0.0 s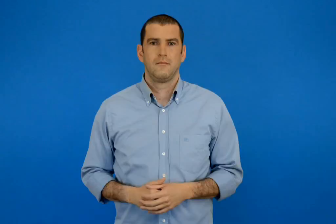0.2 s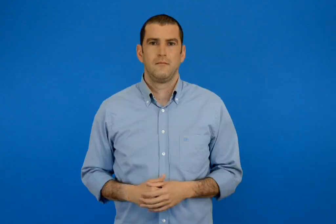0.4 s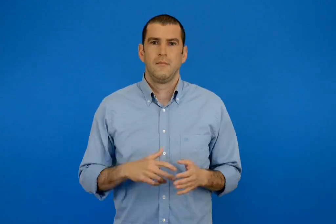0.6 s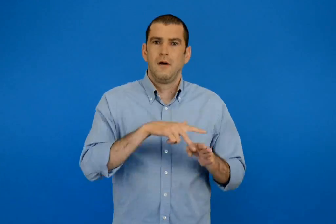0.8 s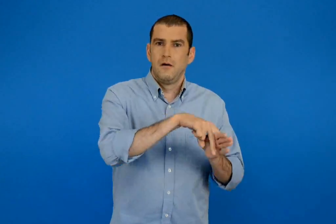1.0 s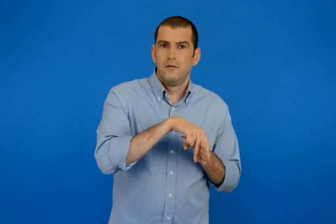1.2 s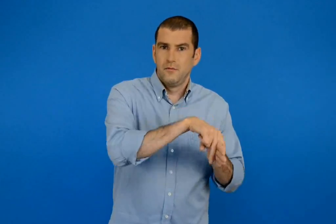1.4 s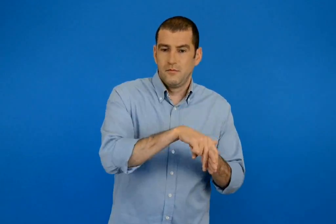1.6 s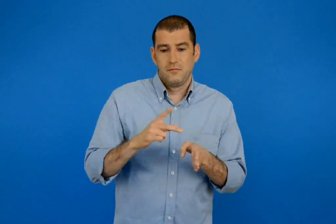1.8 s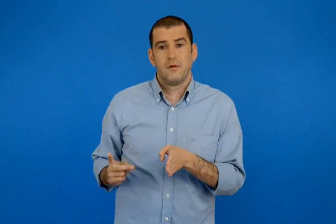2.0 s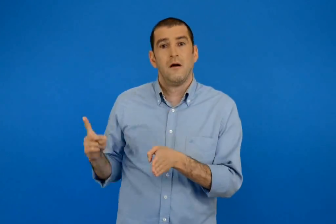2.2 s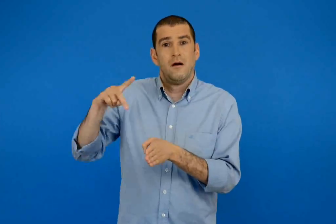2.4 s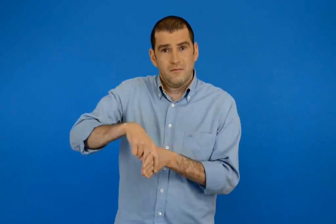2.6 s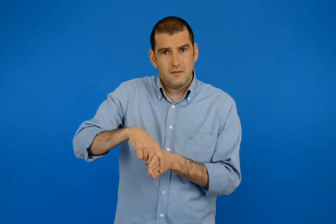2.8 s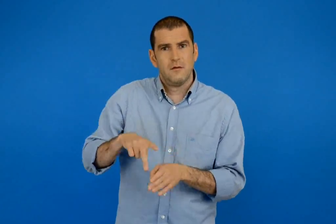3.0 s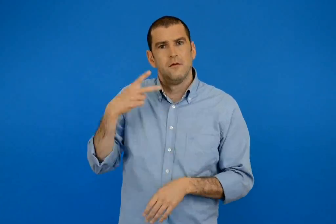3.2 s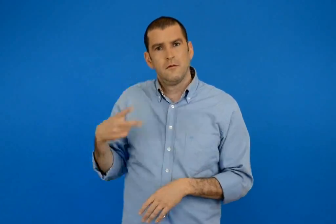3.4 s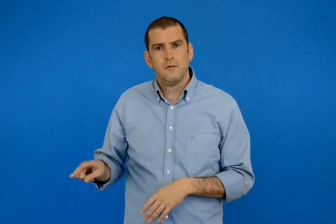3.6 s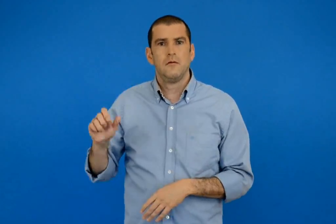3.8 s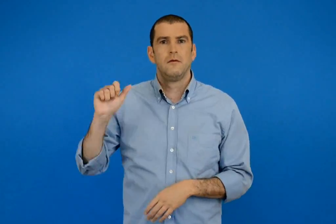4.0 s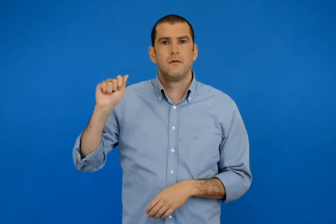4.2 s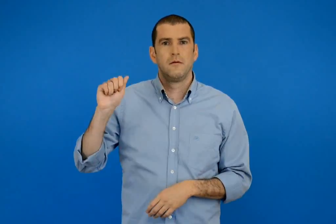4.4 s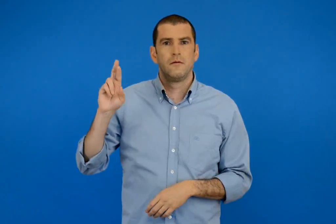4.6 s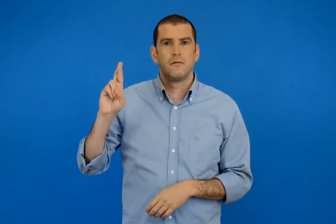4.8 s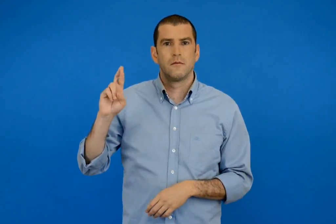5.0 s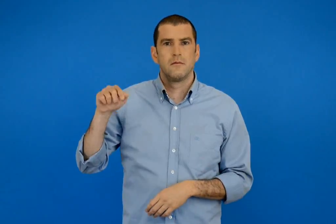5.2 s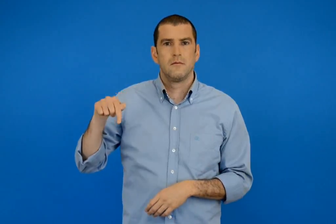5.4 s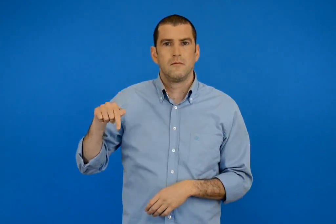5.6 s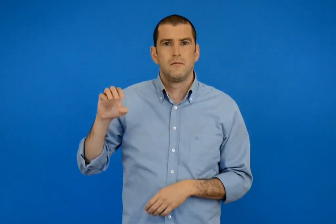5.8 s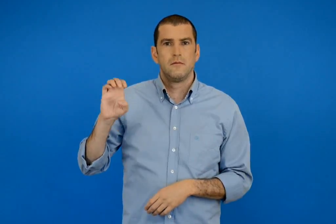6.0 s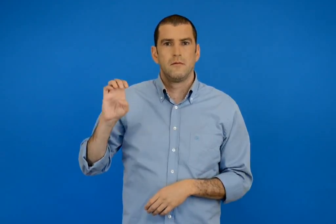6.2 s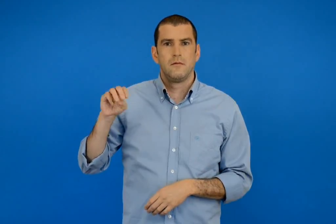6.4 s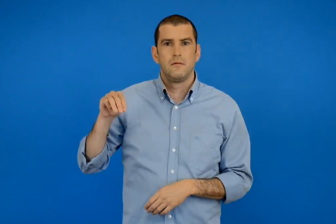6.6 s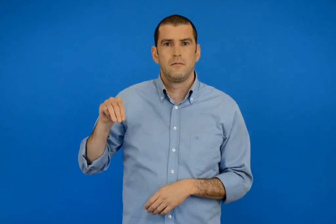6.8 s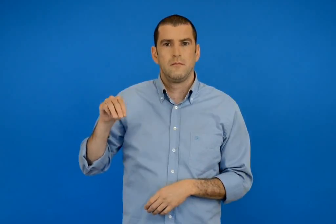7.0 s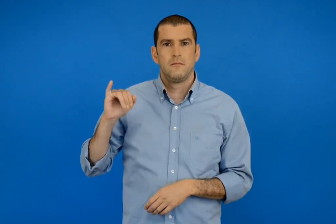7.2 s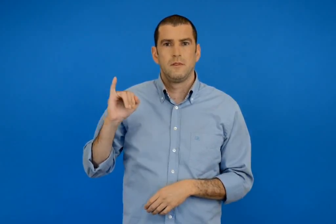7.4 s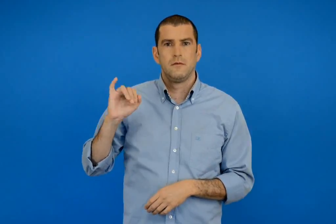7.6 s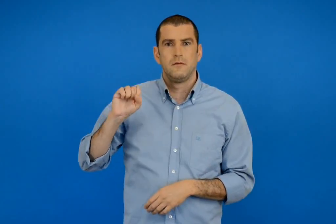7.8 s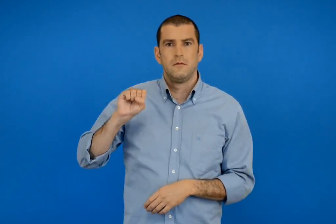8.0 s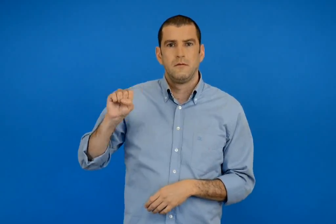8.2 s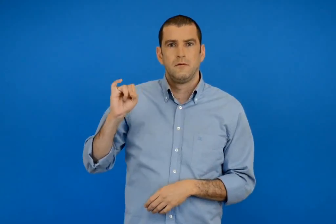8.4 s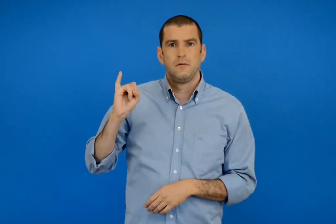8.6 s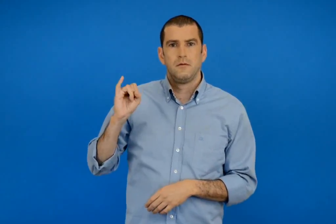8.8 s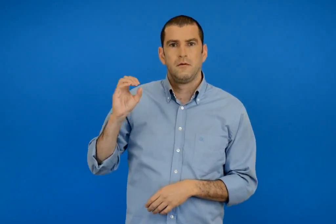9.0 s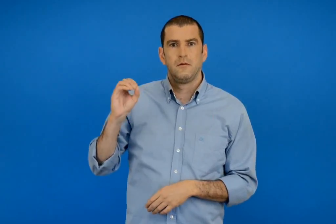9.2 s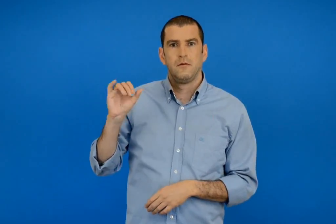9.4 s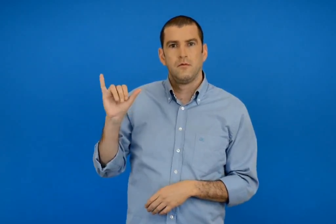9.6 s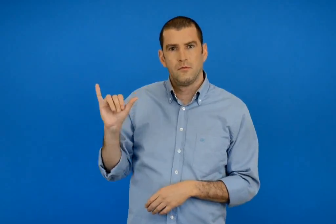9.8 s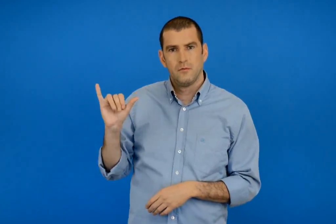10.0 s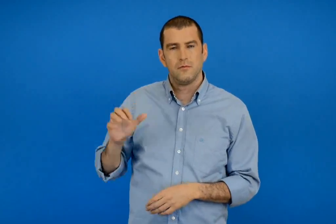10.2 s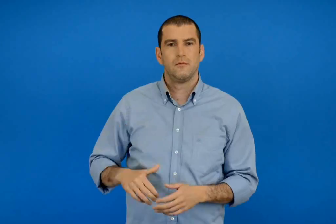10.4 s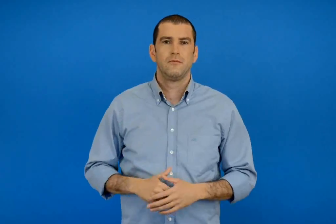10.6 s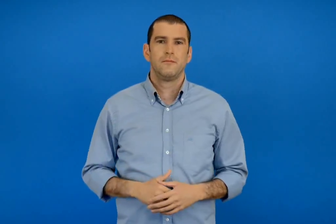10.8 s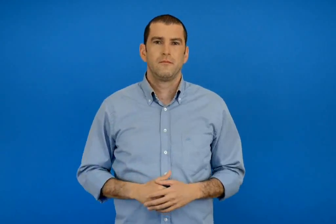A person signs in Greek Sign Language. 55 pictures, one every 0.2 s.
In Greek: το άλογο και ο τζόκεϊ του αρτεμισίου
